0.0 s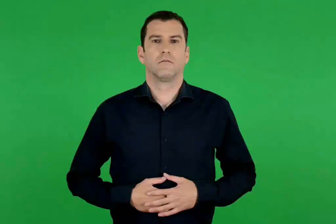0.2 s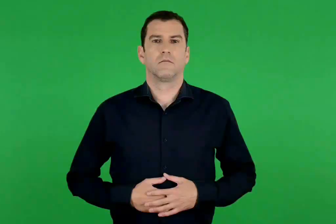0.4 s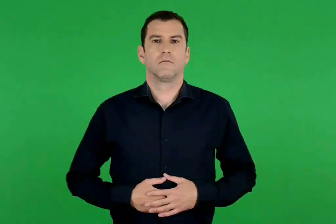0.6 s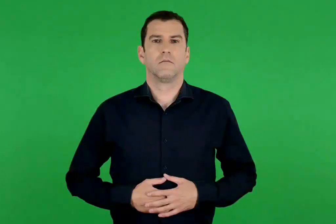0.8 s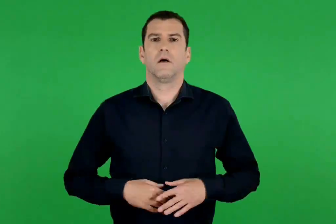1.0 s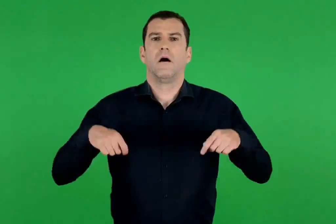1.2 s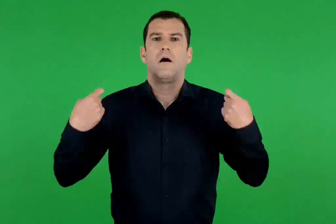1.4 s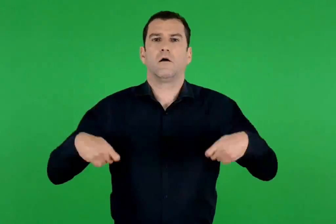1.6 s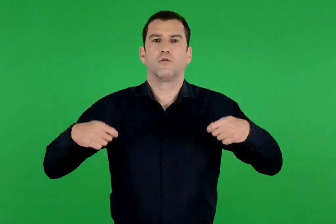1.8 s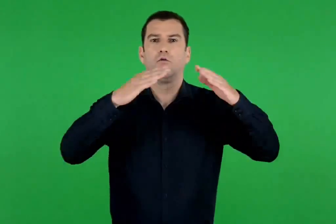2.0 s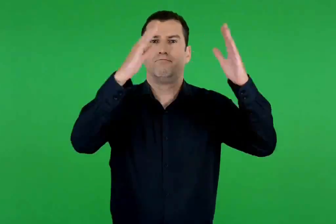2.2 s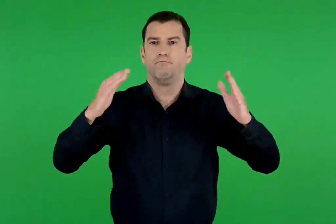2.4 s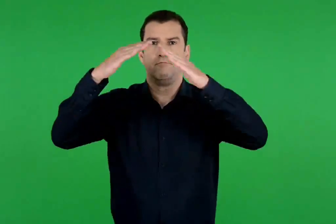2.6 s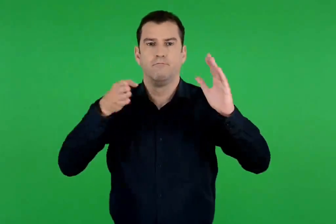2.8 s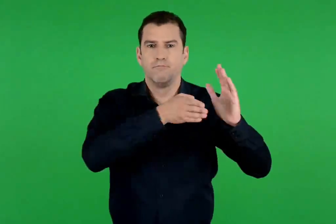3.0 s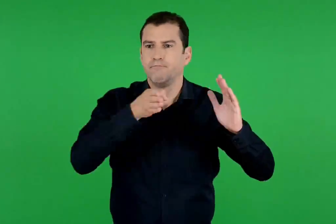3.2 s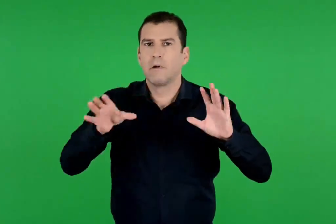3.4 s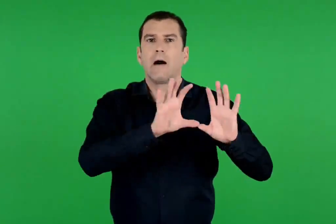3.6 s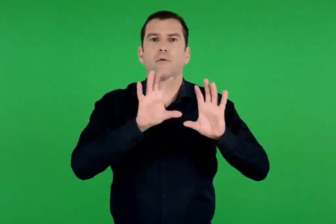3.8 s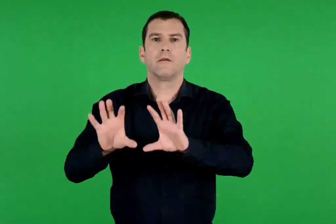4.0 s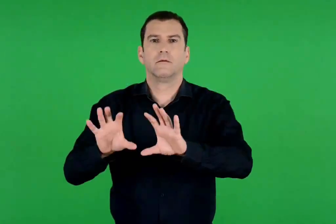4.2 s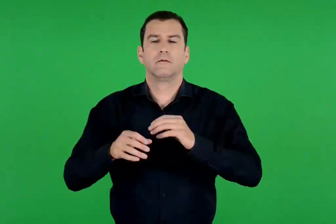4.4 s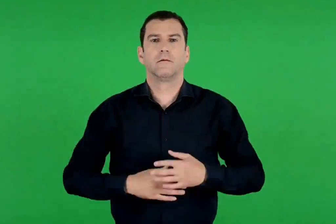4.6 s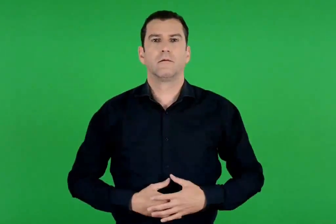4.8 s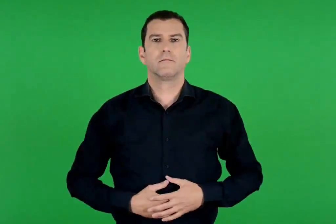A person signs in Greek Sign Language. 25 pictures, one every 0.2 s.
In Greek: αποθήκες των ανακτόρων
